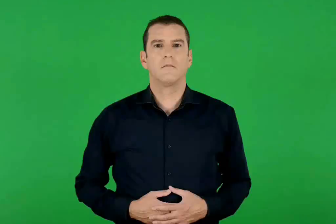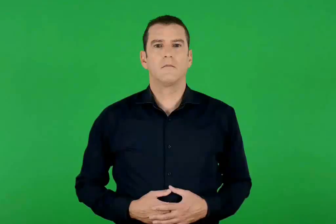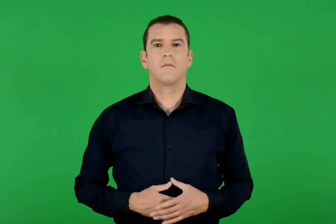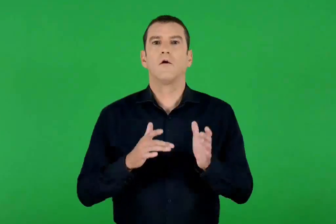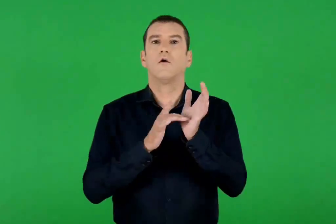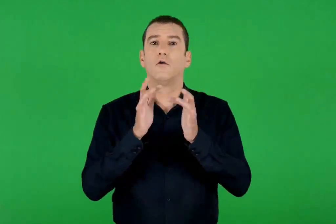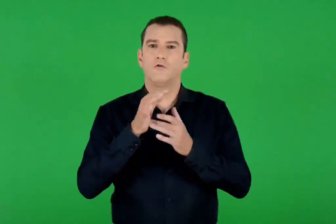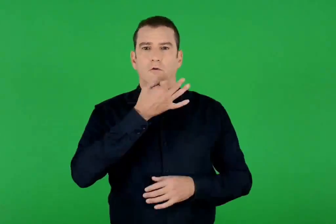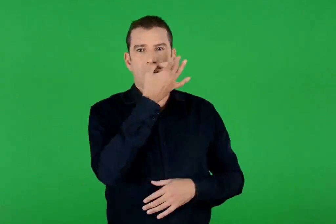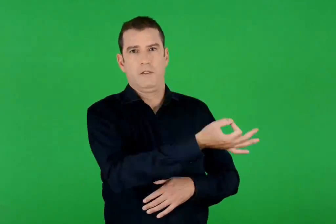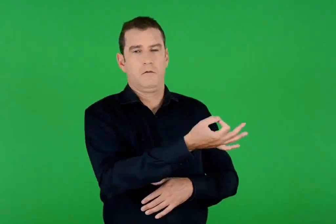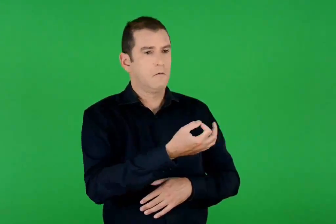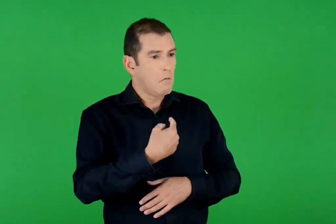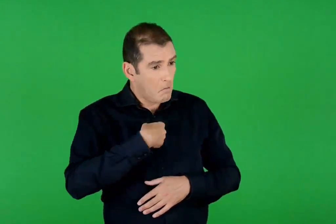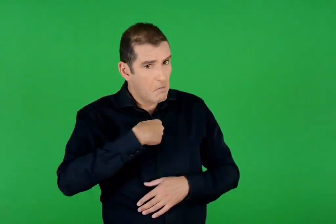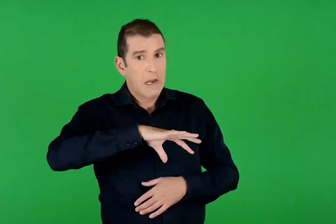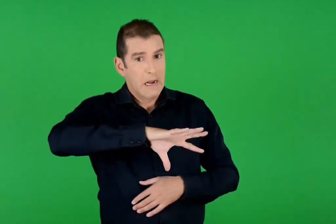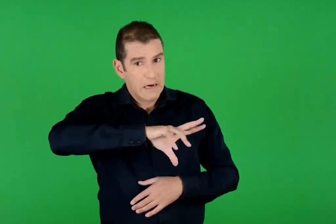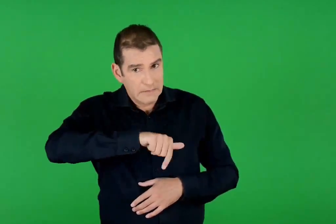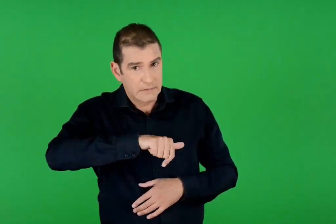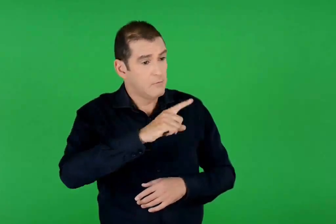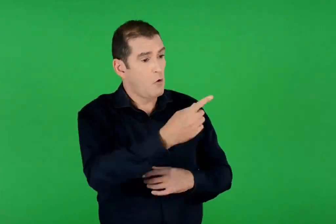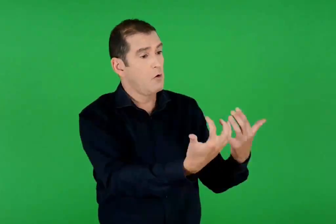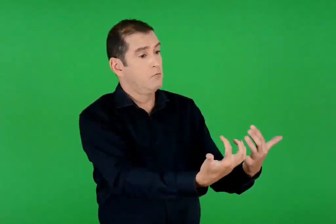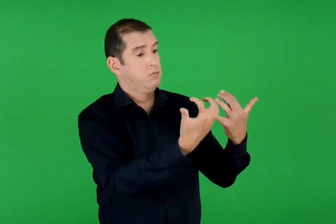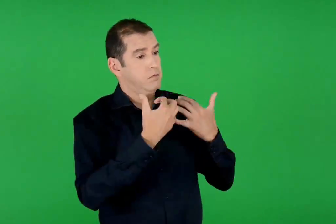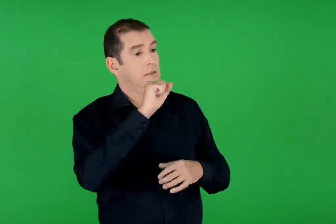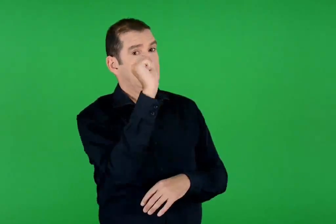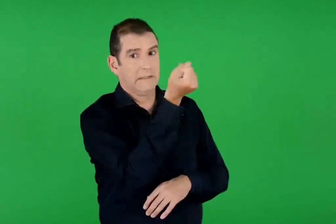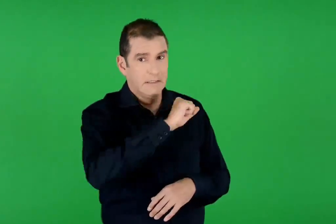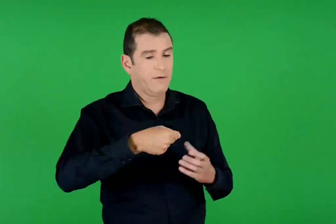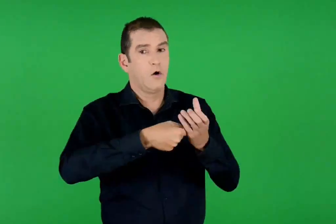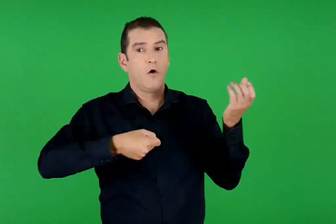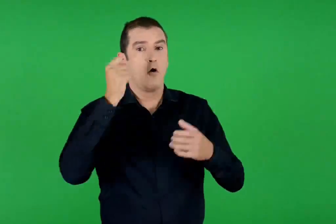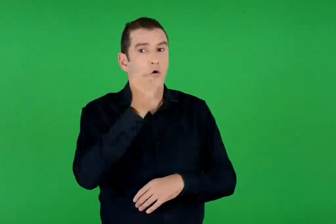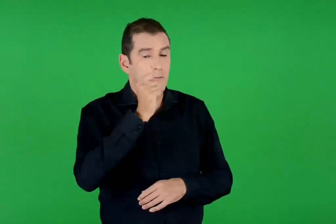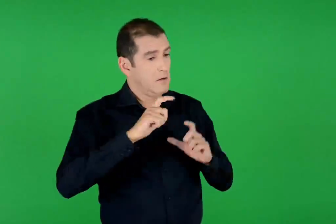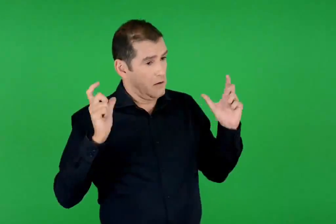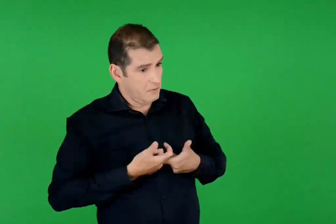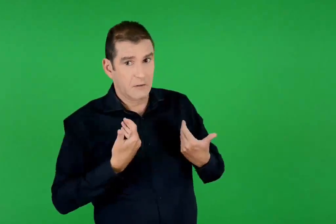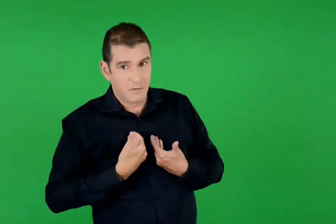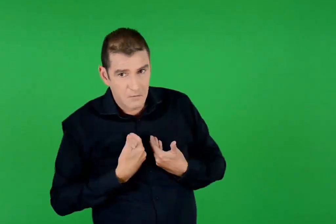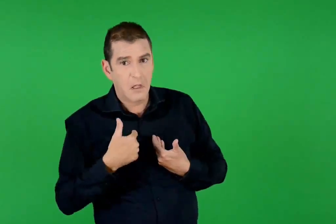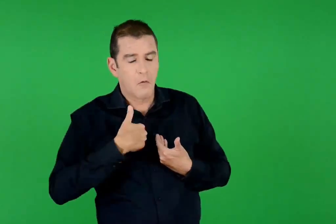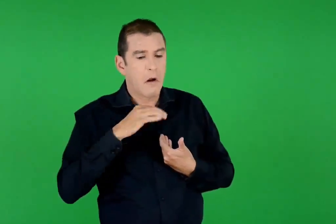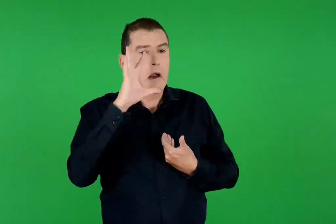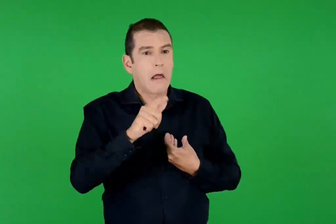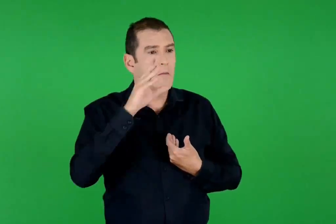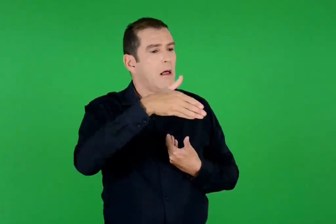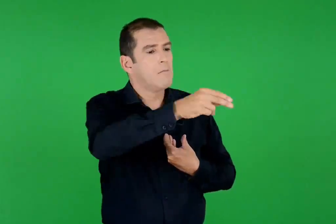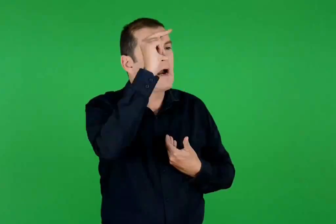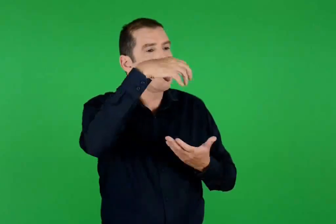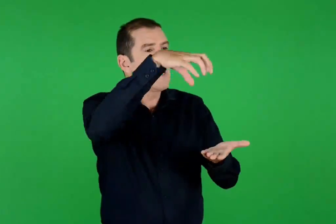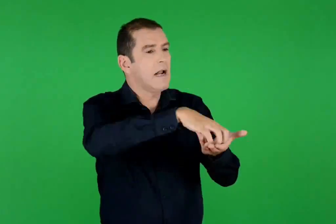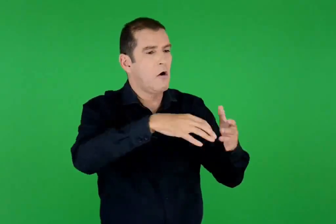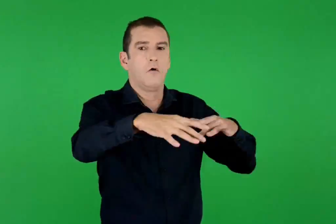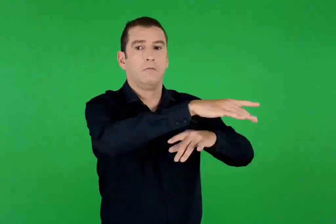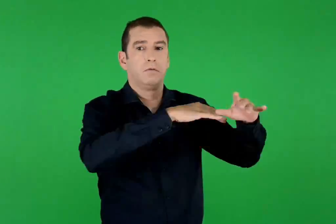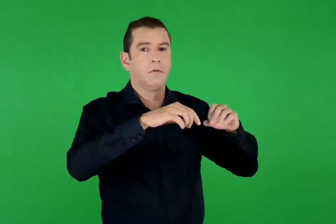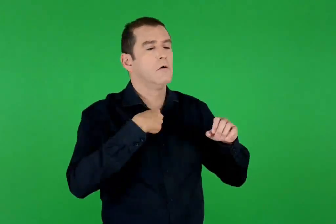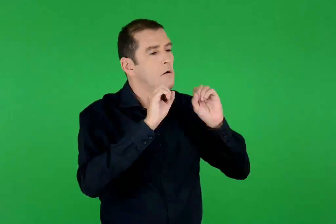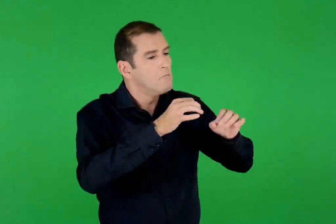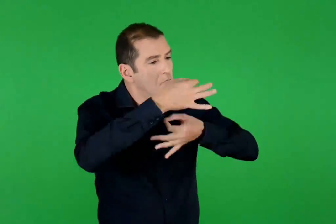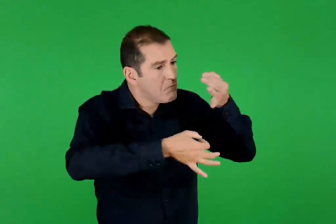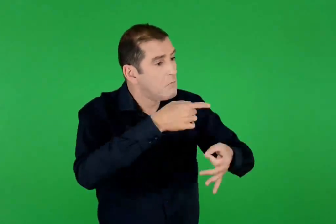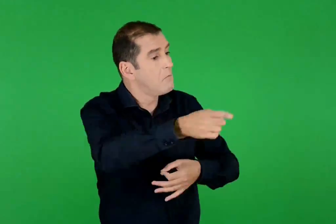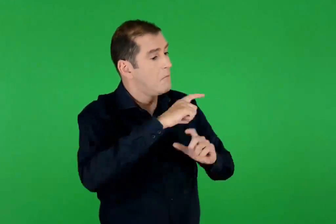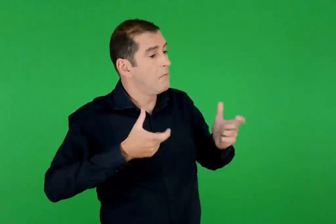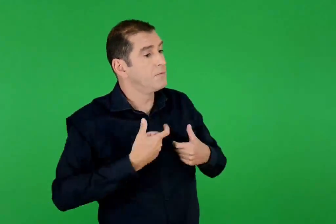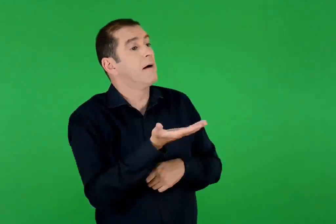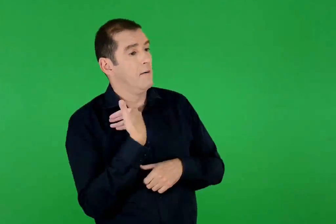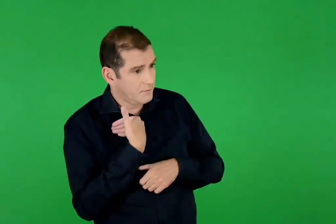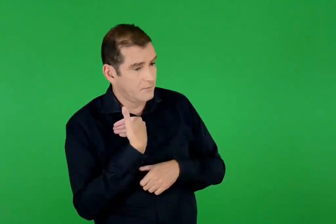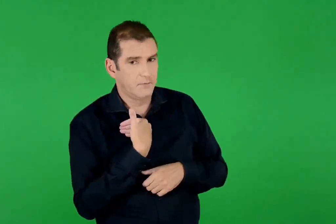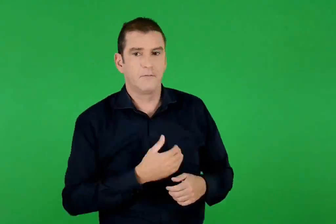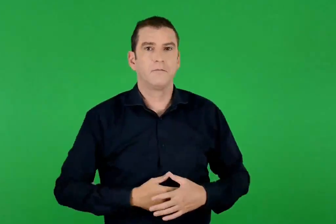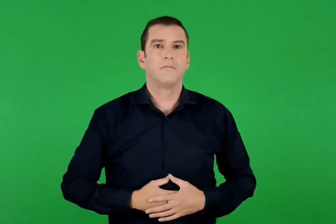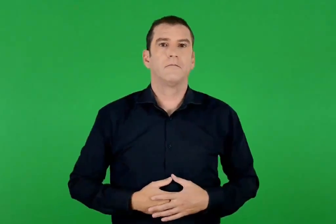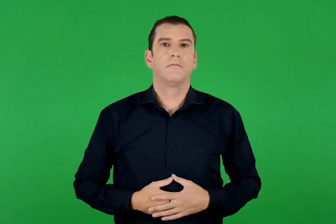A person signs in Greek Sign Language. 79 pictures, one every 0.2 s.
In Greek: ο ιησούς είπε ληστής είμαι και βγήκατε με ξίφη και ρόπαλα να με συλλάβετε ; κάθε μέρα ήμουν ανάμεσά σας στον ναό και δίδασκα και δεν με συλλάβατε
